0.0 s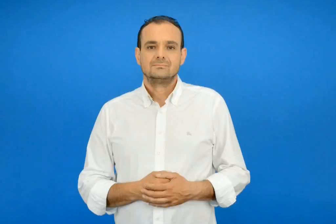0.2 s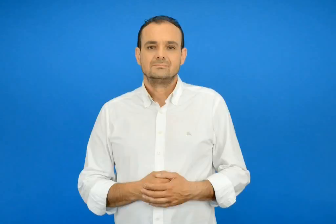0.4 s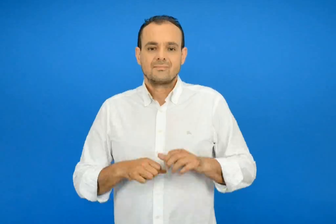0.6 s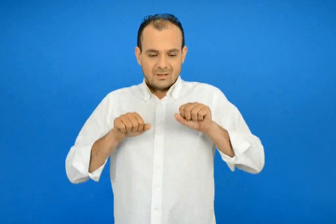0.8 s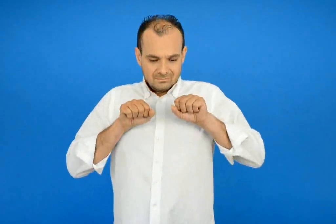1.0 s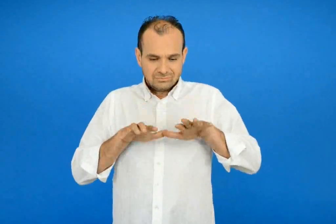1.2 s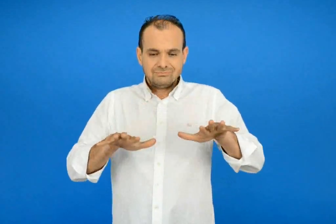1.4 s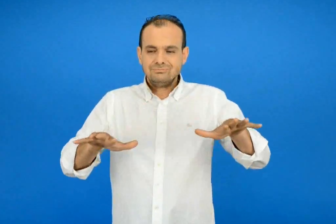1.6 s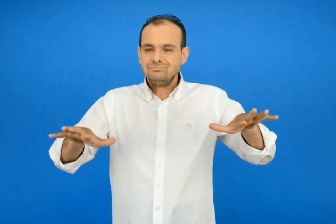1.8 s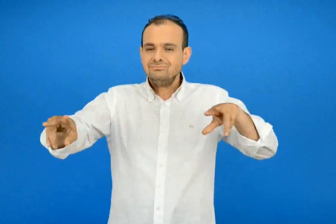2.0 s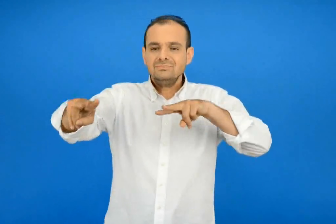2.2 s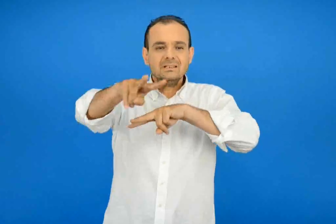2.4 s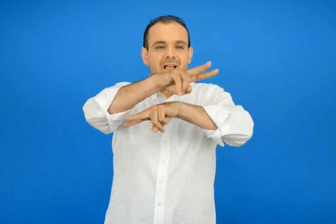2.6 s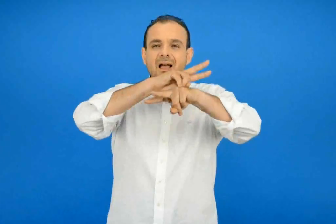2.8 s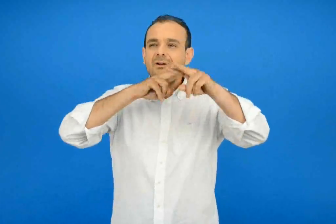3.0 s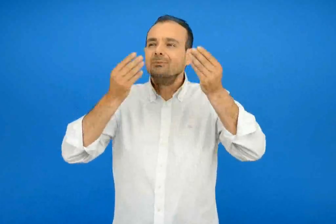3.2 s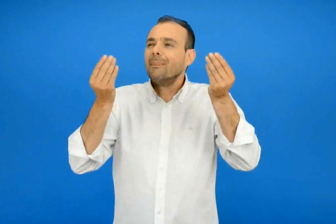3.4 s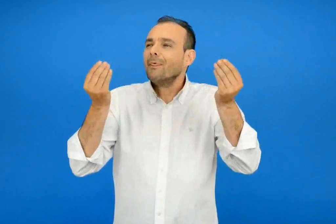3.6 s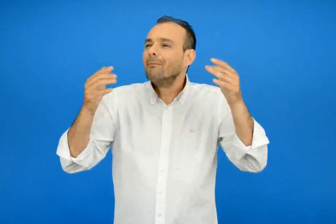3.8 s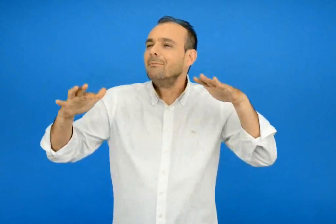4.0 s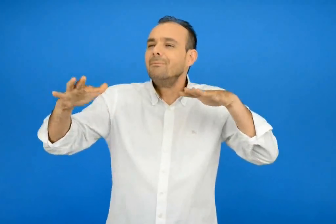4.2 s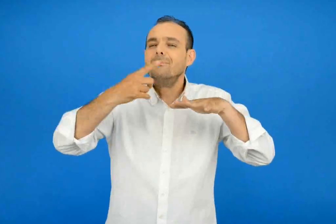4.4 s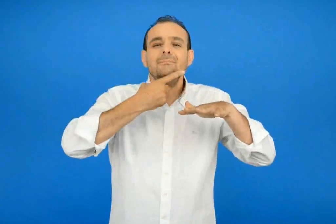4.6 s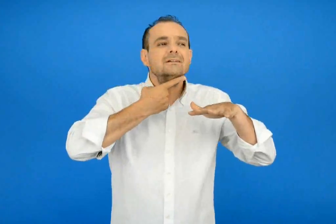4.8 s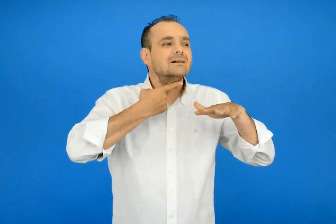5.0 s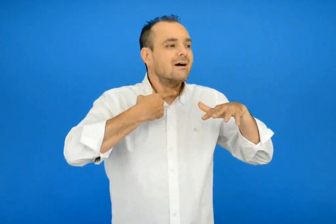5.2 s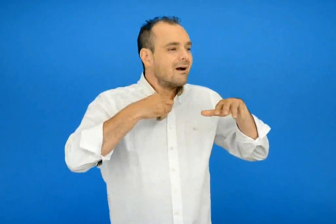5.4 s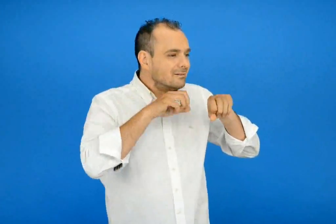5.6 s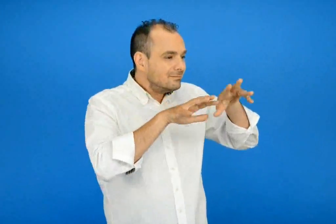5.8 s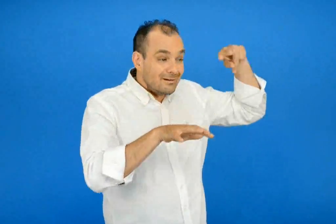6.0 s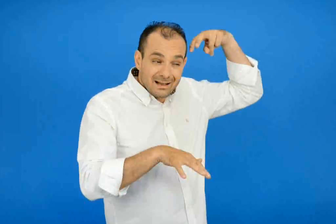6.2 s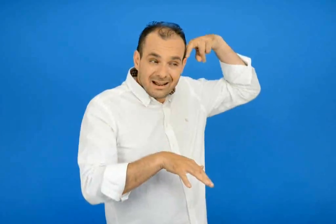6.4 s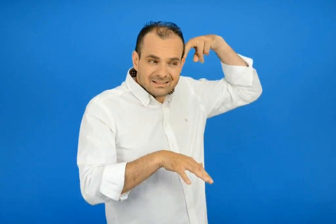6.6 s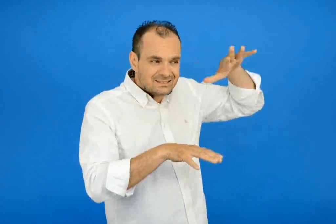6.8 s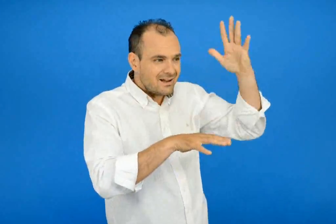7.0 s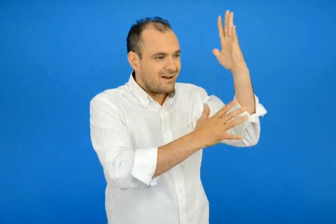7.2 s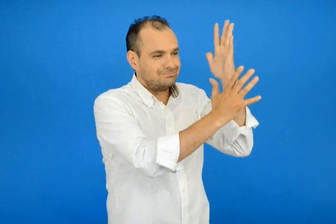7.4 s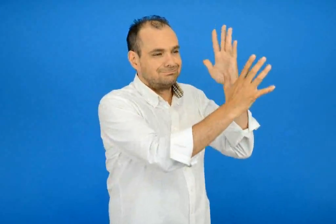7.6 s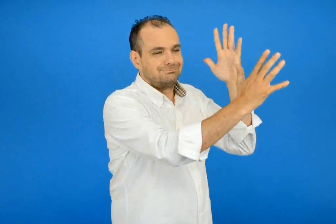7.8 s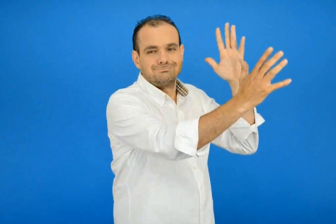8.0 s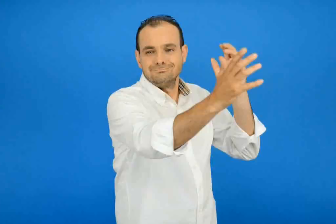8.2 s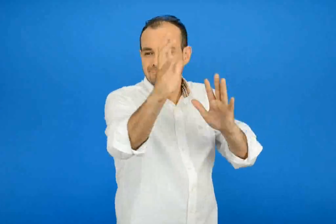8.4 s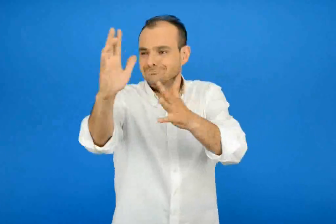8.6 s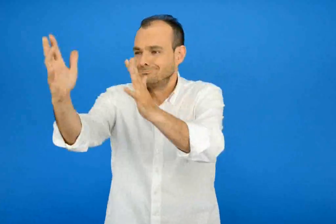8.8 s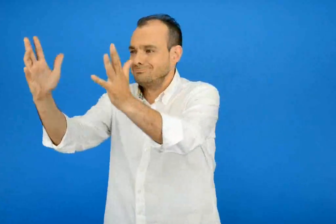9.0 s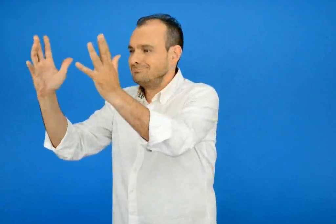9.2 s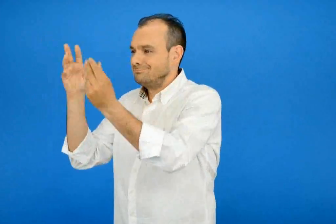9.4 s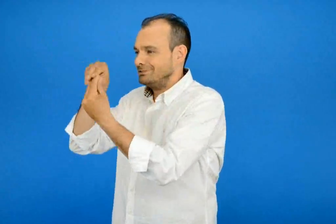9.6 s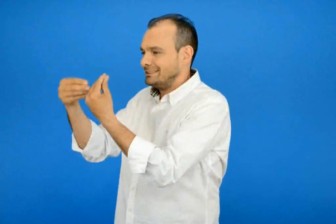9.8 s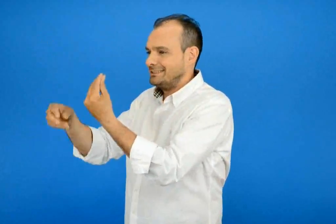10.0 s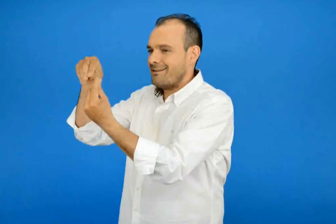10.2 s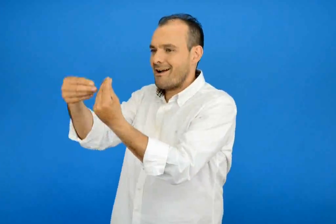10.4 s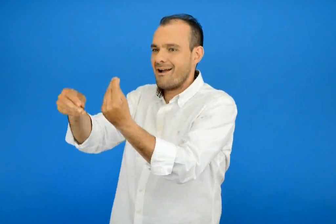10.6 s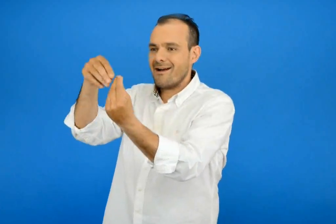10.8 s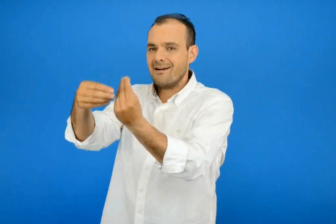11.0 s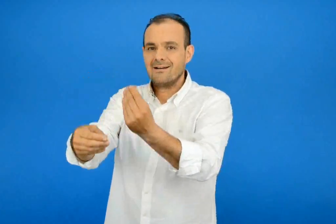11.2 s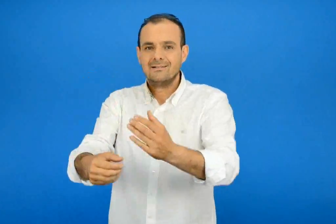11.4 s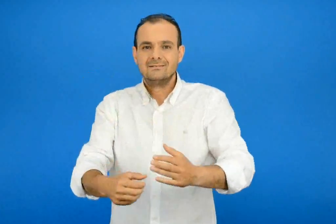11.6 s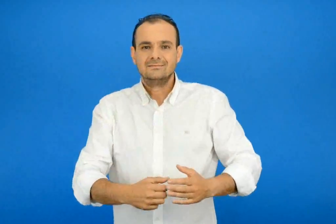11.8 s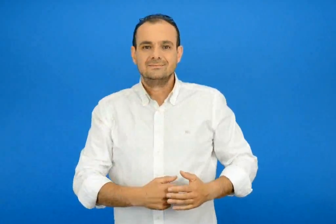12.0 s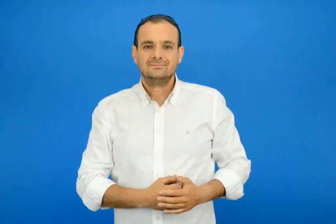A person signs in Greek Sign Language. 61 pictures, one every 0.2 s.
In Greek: φέρνω του καιρού τη γλυκά τα κερασιά και τα σύκα
